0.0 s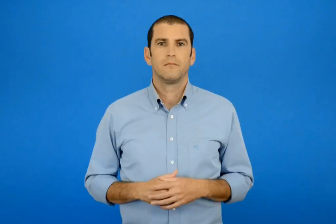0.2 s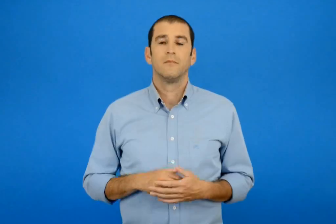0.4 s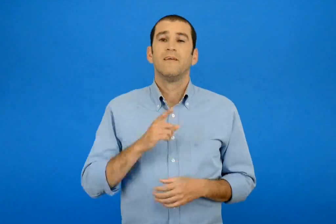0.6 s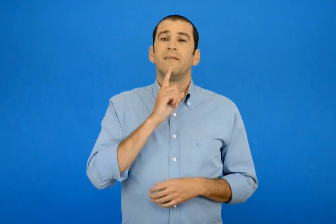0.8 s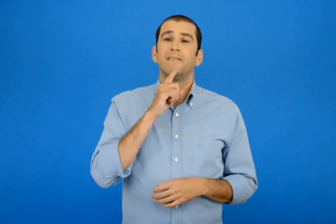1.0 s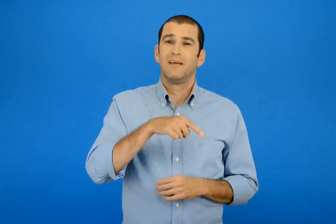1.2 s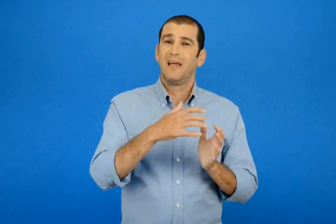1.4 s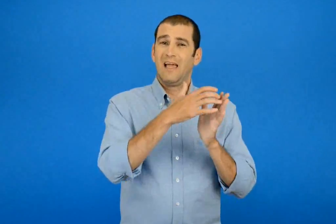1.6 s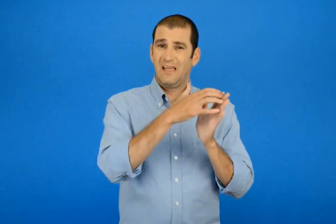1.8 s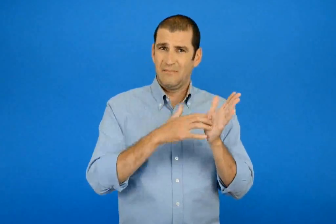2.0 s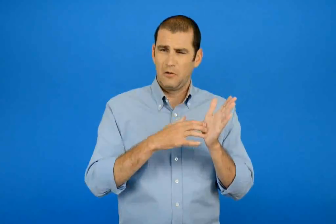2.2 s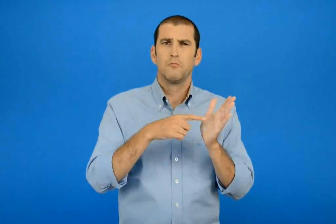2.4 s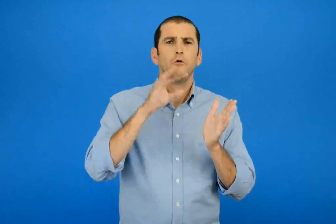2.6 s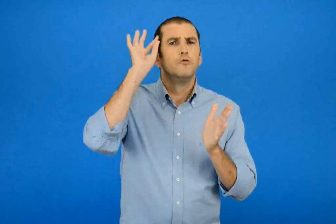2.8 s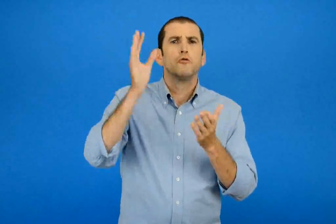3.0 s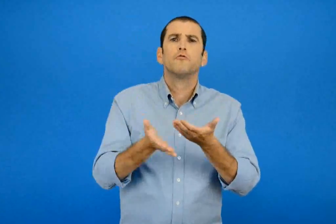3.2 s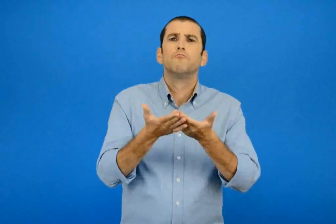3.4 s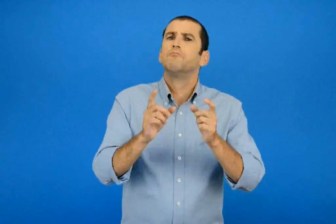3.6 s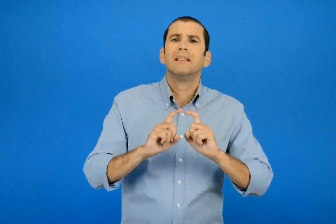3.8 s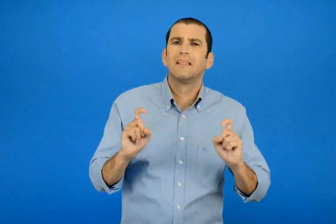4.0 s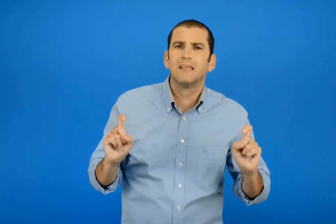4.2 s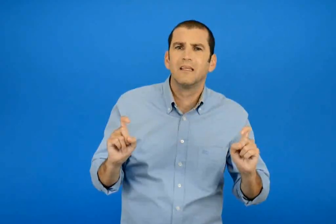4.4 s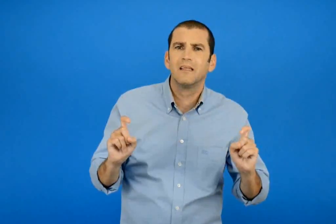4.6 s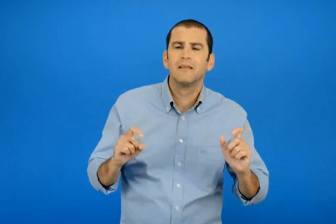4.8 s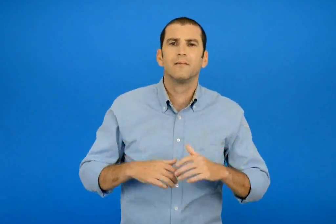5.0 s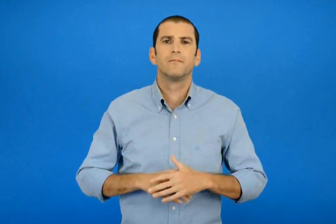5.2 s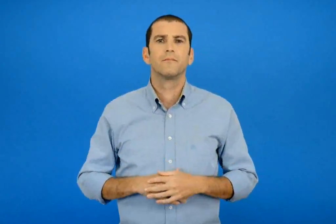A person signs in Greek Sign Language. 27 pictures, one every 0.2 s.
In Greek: σε τι χρησιμεύει αυτό το κείμενο ;
